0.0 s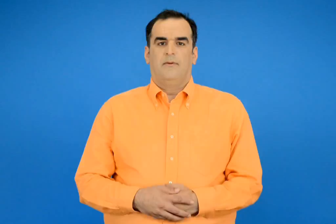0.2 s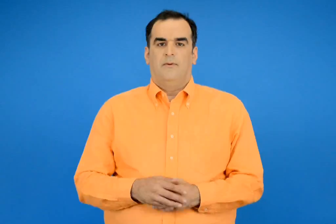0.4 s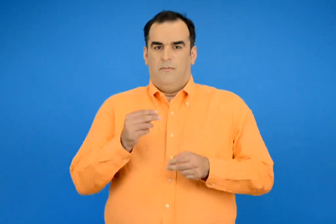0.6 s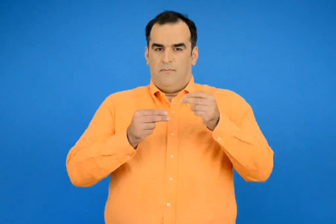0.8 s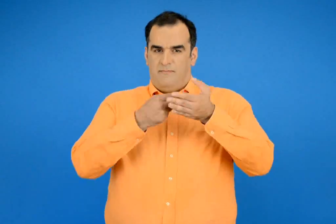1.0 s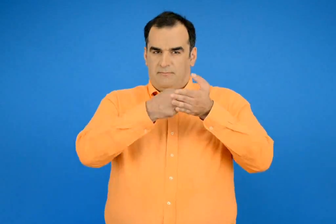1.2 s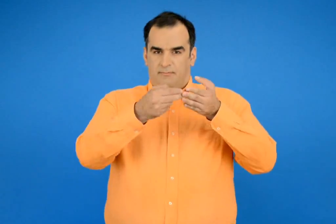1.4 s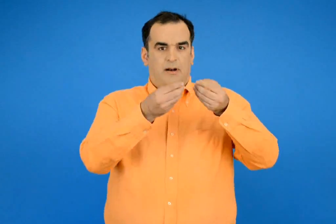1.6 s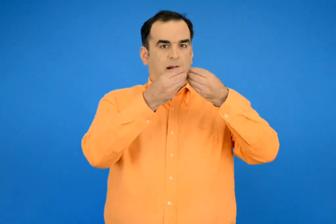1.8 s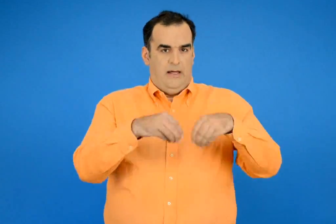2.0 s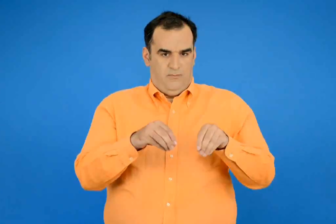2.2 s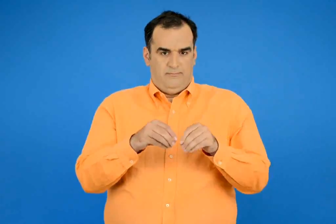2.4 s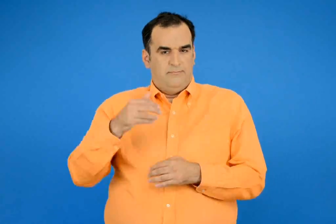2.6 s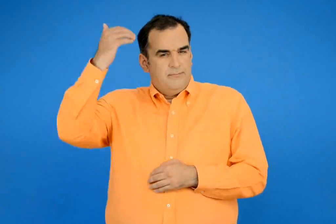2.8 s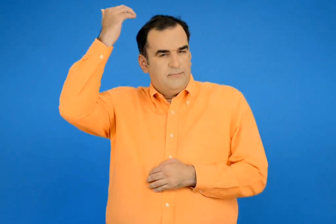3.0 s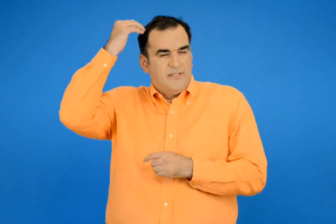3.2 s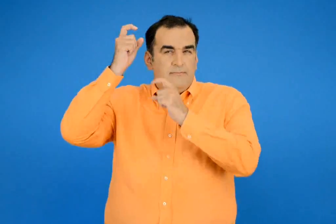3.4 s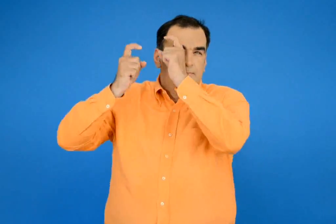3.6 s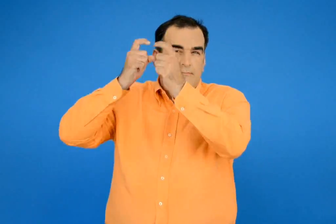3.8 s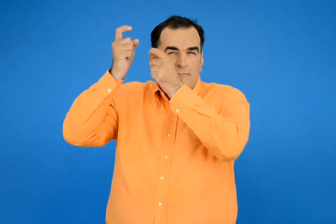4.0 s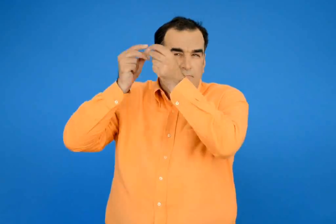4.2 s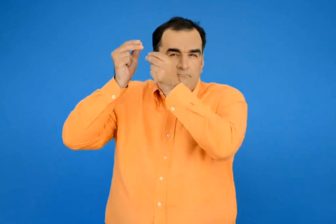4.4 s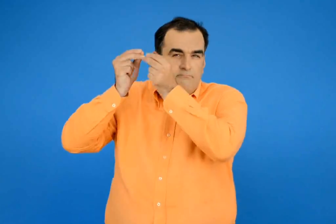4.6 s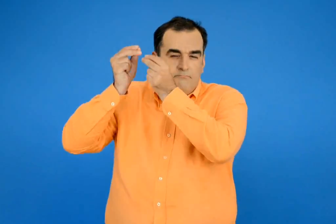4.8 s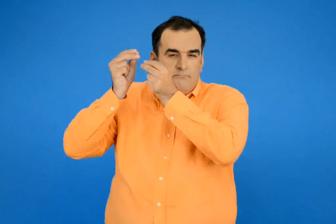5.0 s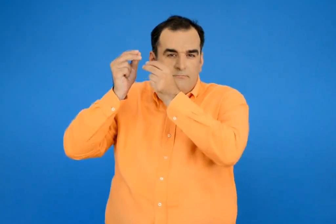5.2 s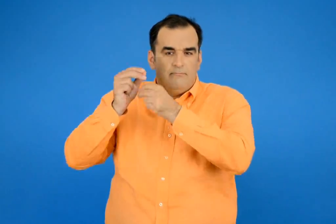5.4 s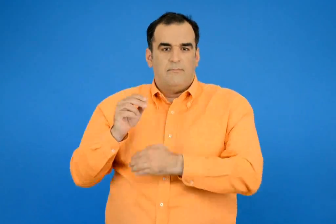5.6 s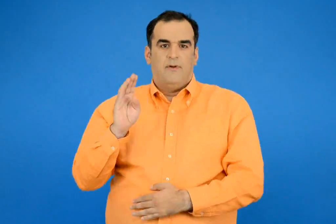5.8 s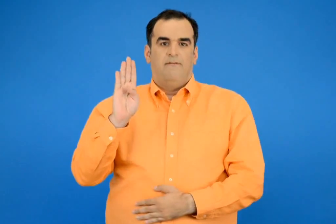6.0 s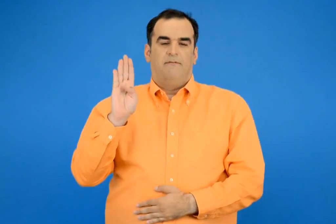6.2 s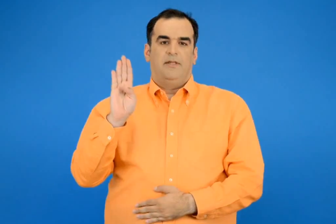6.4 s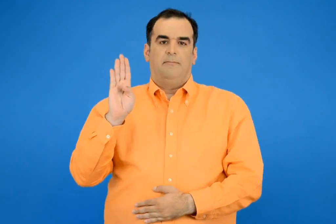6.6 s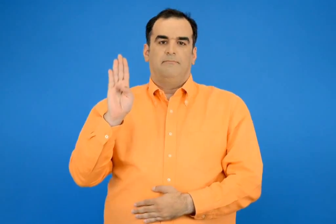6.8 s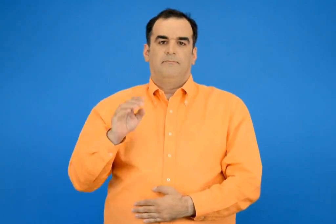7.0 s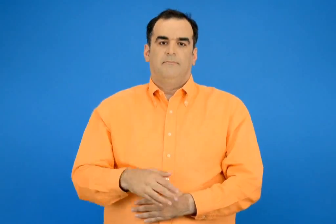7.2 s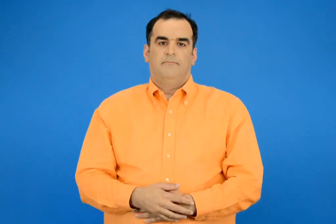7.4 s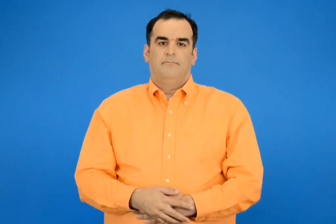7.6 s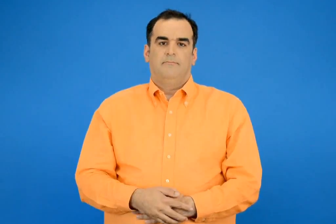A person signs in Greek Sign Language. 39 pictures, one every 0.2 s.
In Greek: λύνω προβλήματα στρατηγικές νοερών υπολογισμών β
